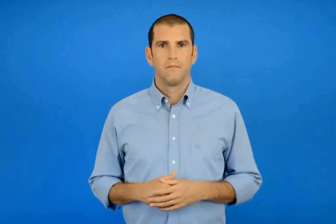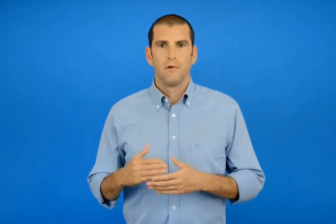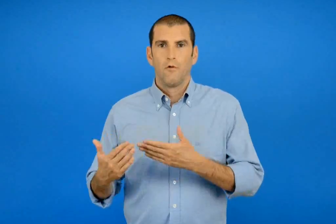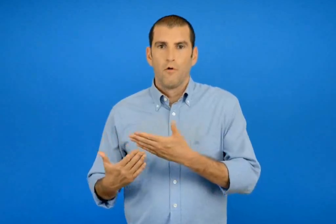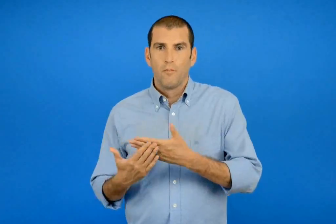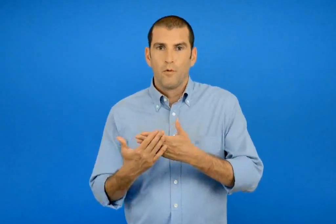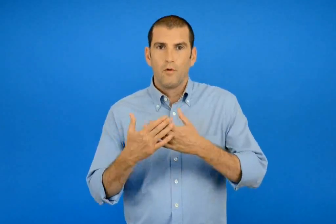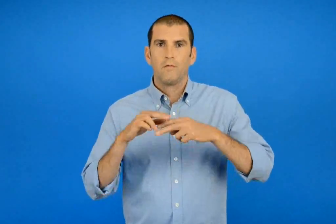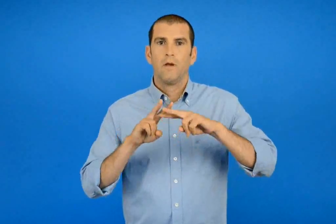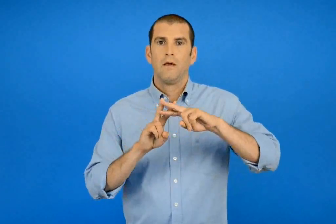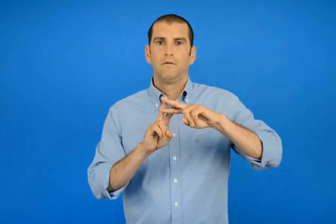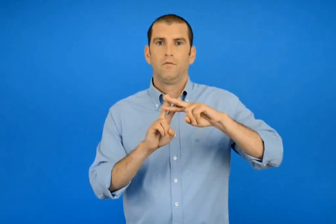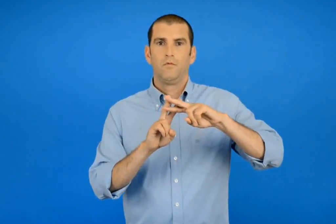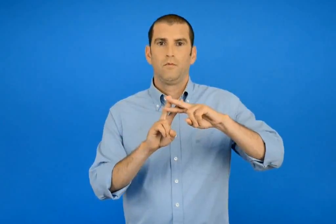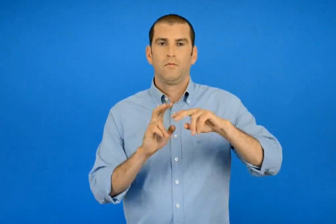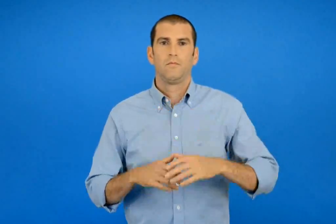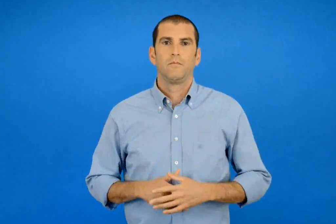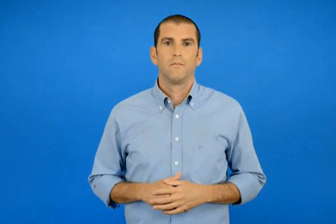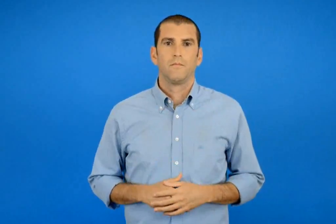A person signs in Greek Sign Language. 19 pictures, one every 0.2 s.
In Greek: πρωινό άστρο
